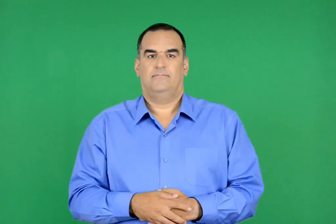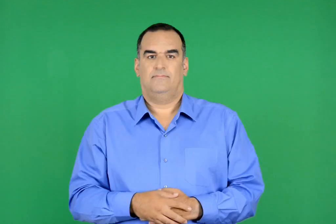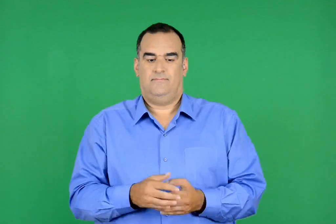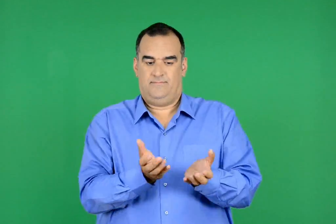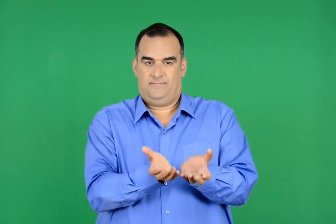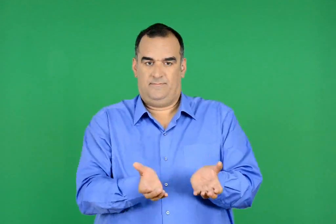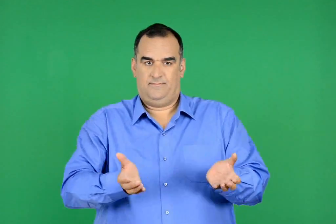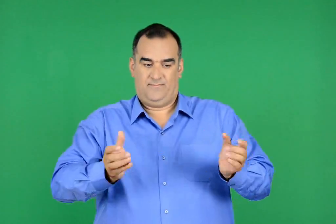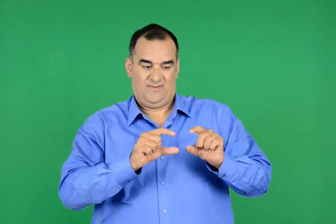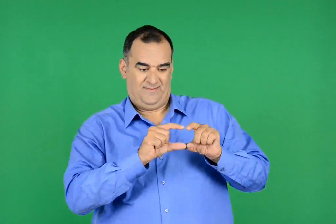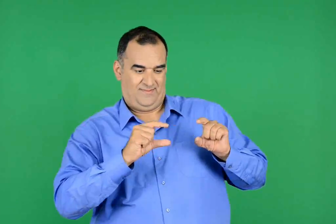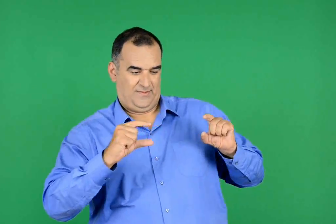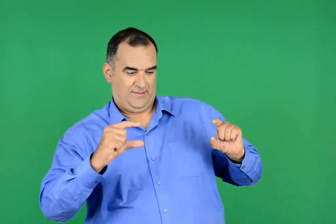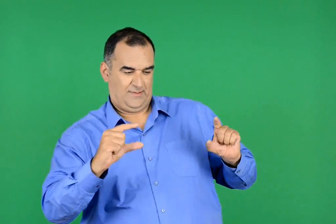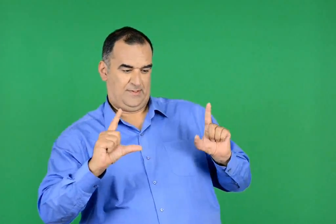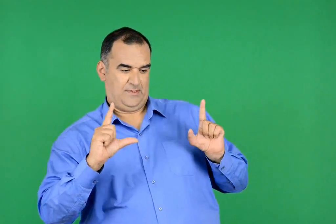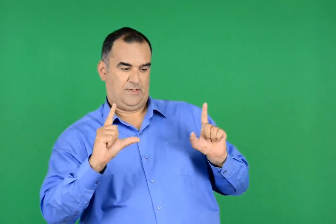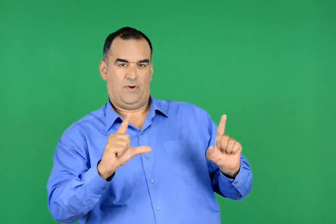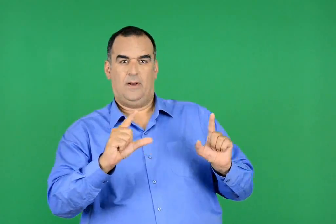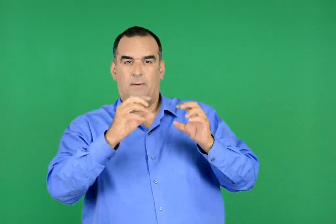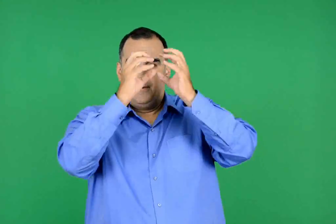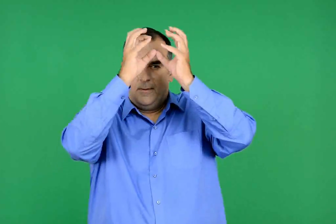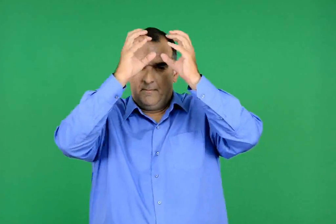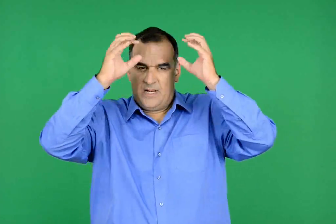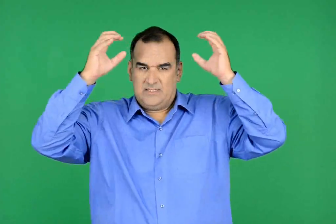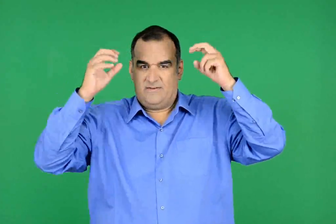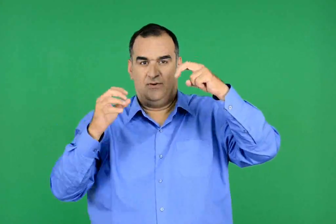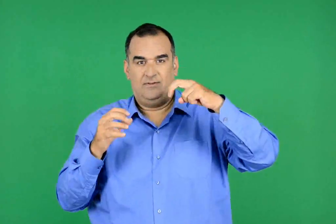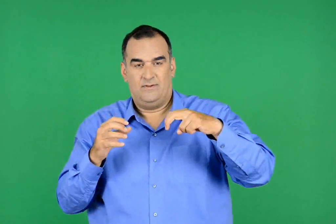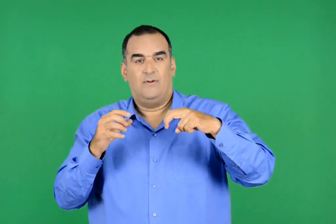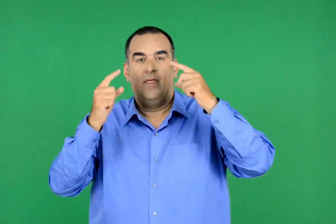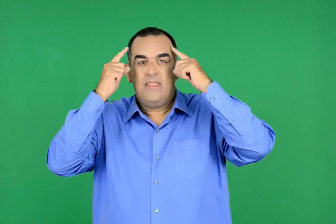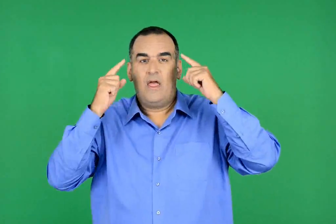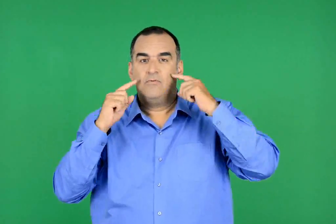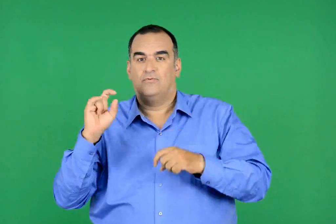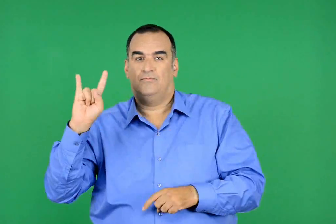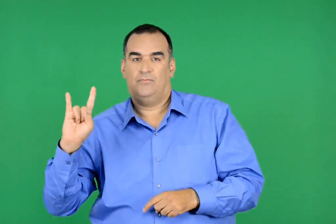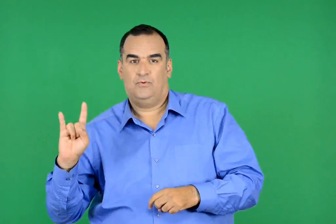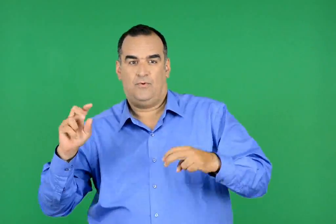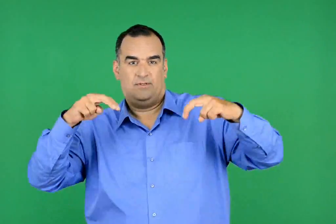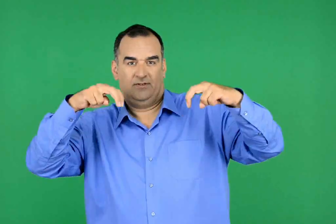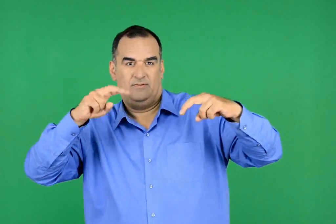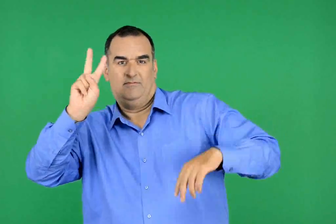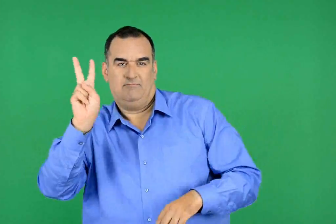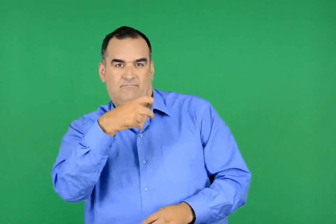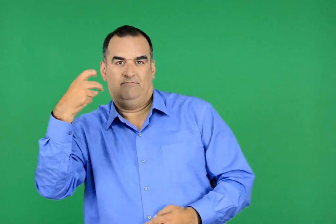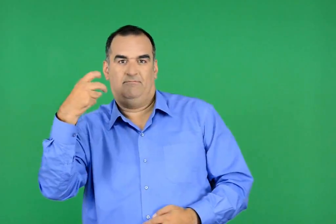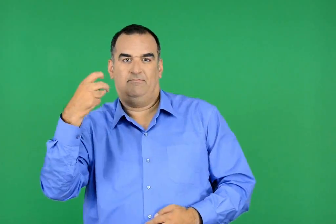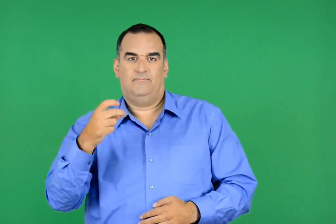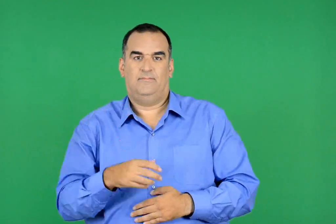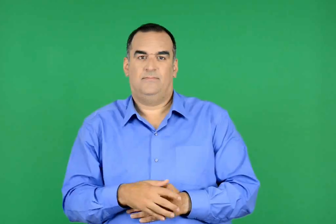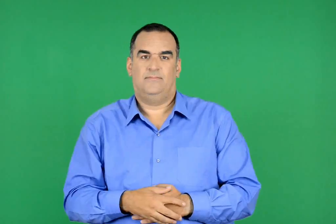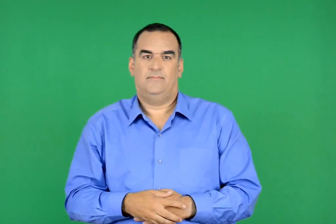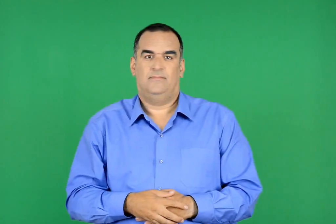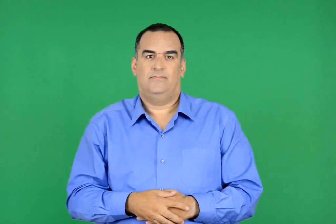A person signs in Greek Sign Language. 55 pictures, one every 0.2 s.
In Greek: η παράσταση από τον αρχαίο κρατήρα στην εικόνα δίπλα εικονίζει την αρπαγή της περσεφόνης από τον πλούτωνα
